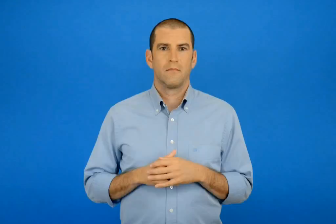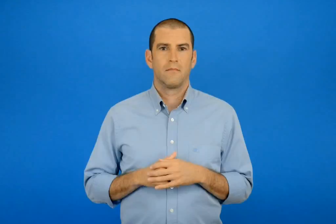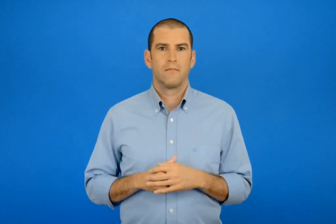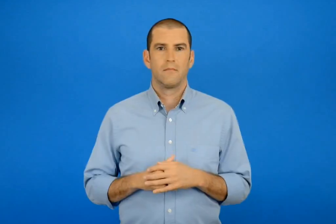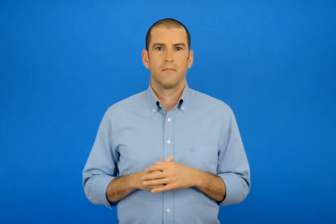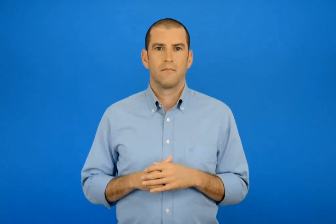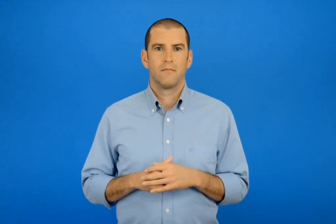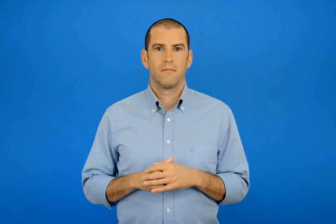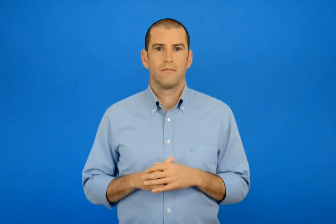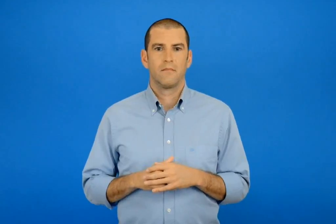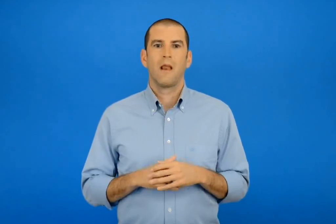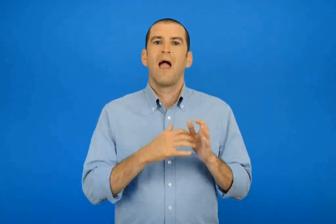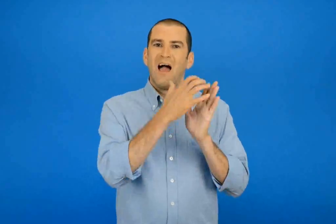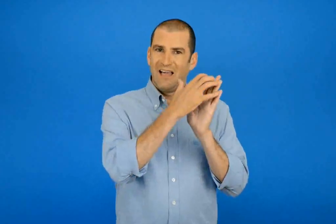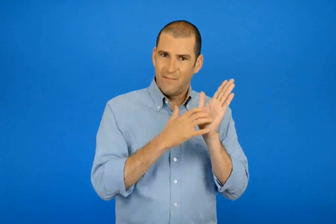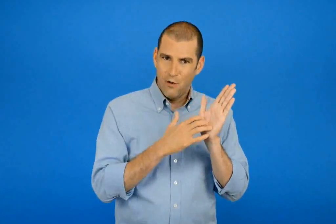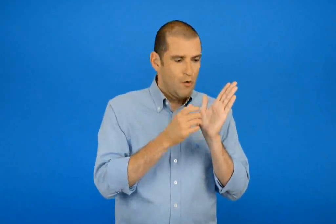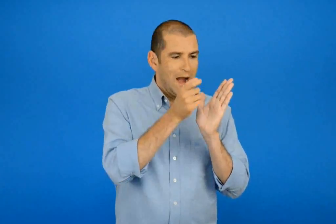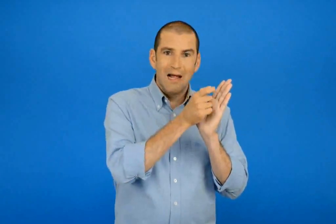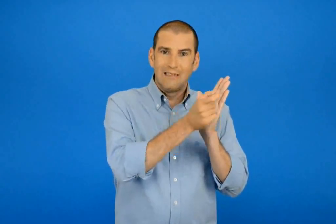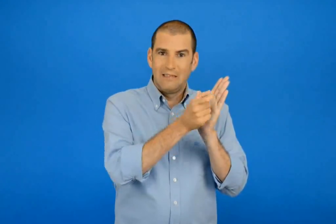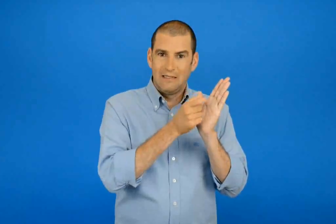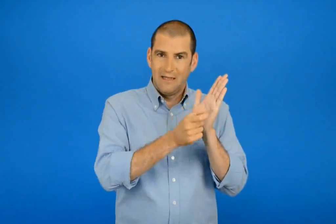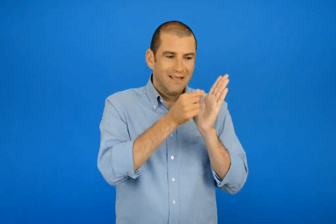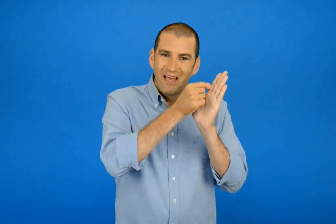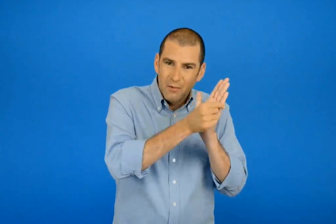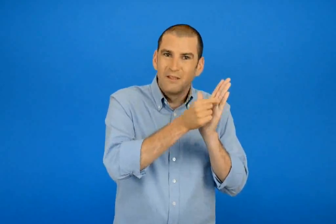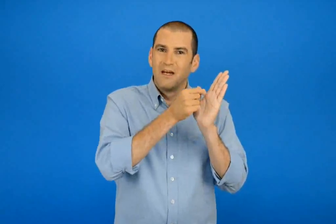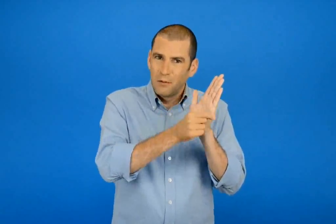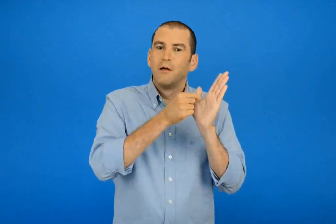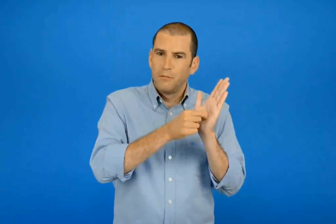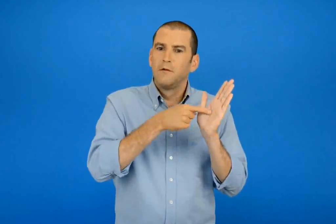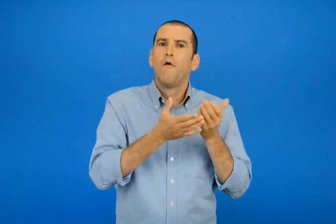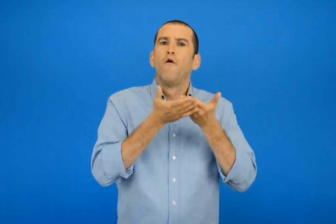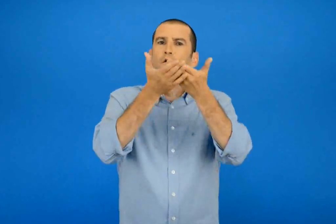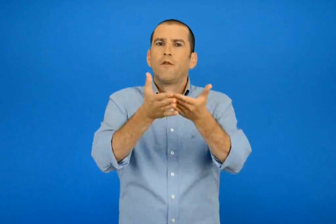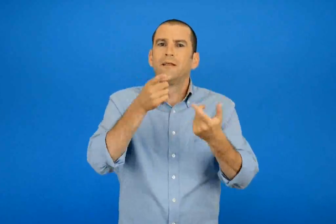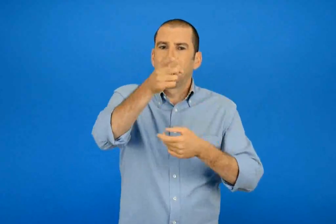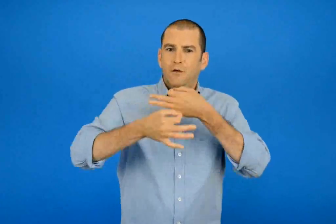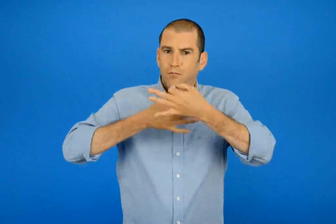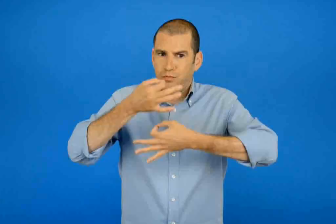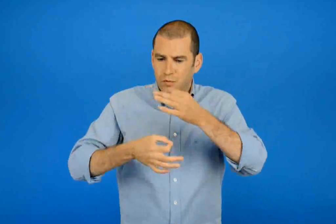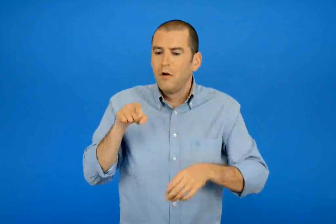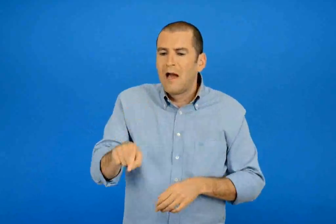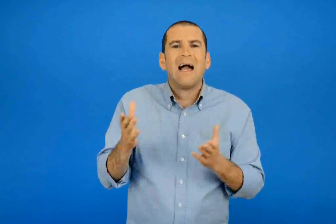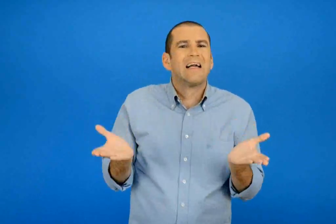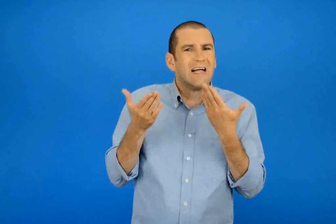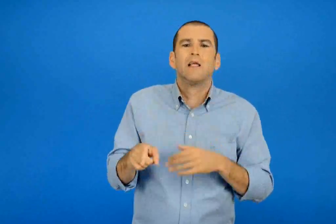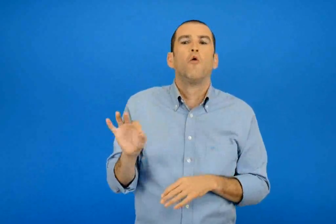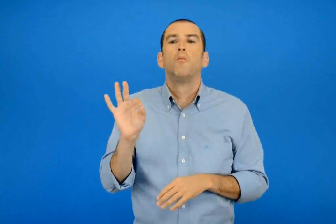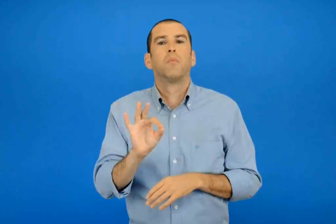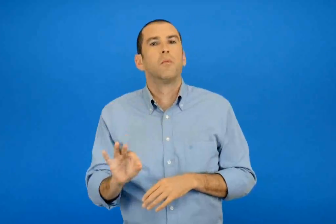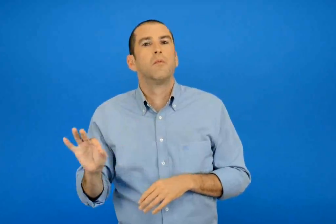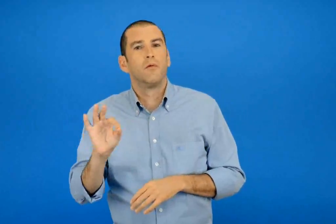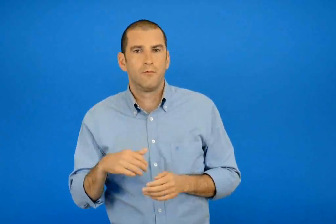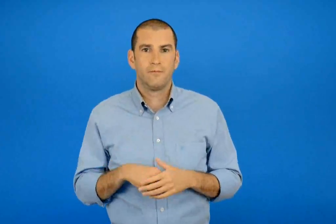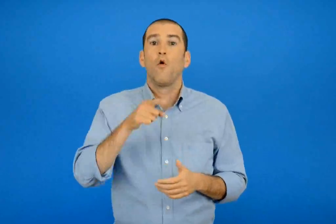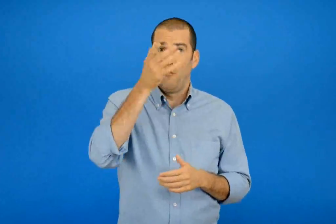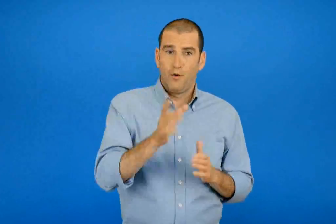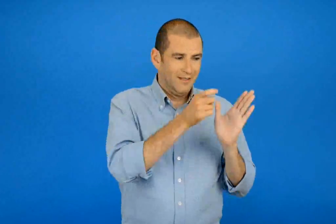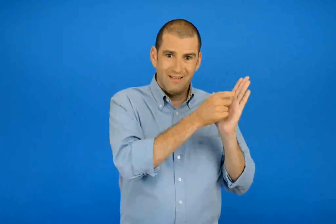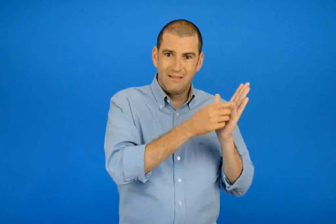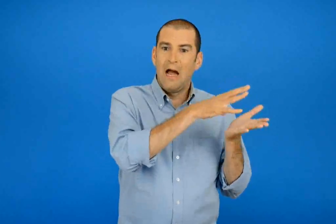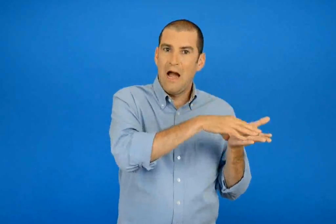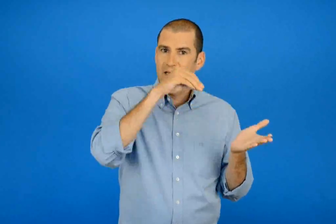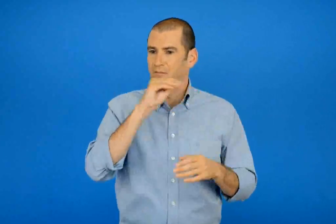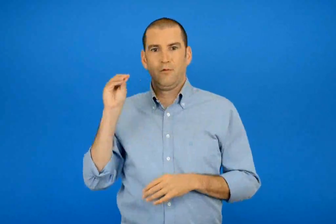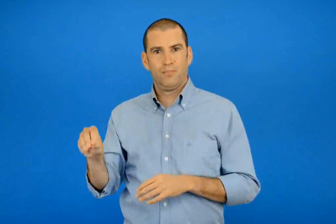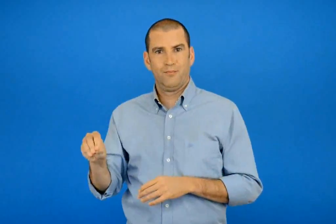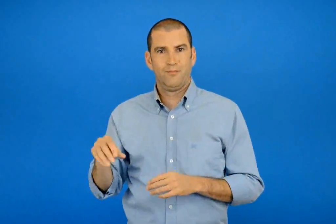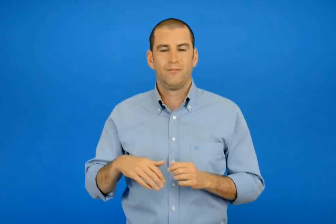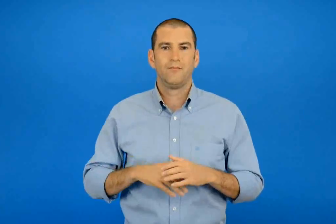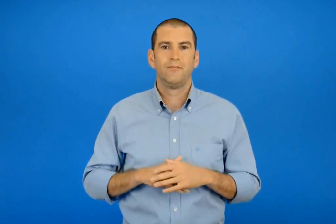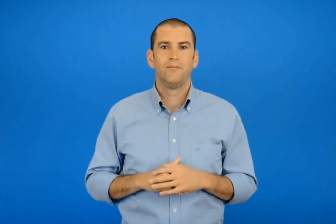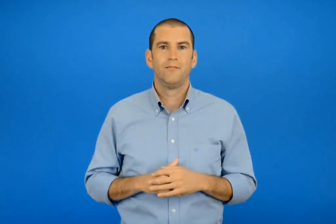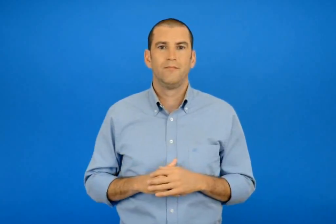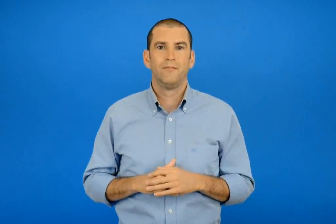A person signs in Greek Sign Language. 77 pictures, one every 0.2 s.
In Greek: οι υπογραμμισμένες λέξεις του κειμένου σε βοηθούν να πεις που βρίσκεται κάτι μπορείς να τις αντιγράψεις εδώ ;
